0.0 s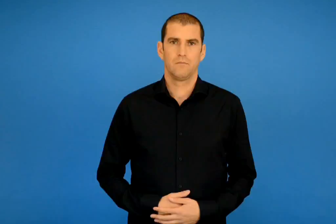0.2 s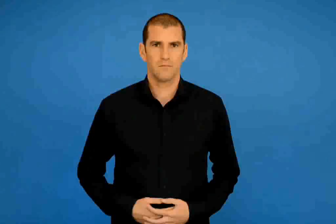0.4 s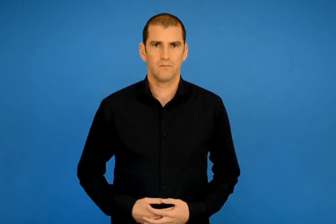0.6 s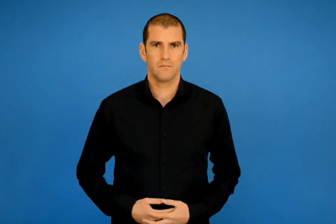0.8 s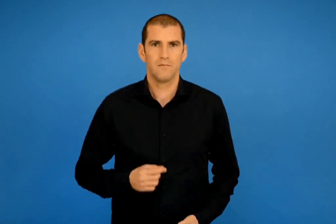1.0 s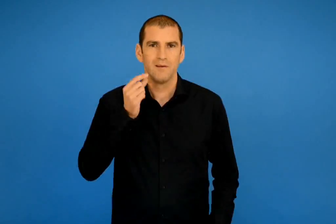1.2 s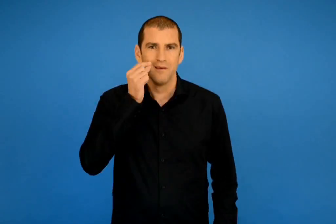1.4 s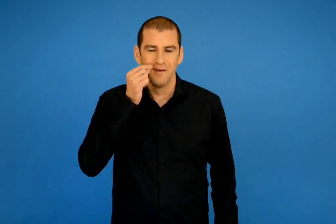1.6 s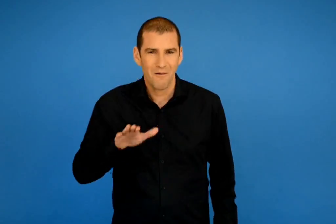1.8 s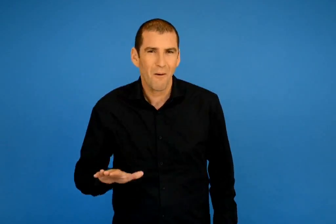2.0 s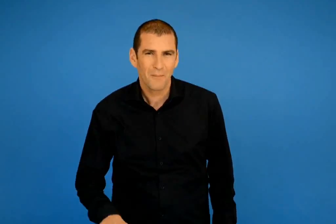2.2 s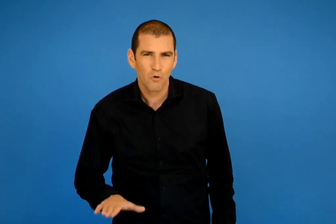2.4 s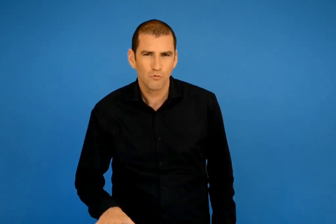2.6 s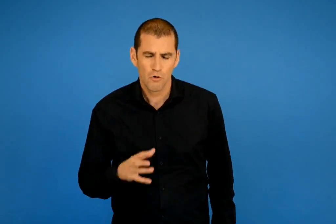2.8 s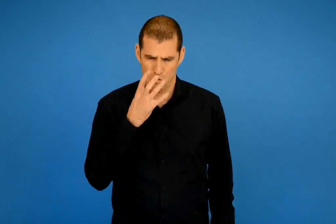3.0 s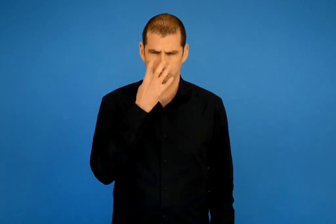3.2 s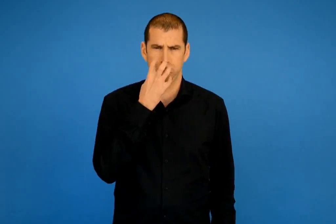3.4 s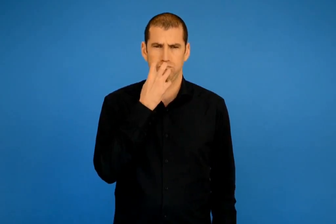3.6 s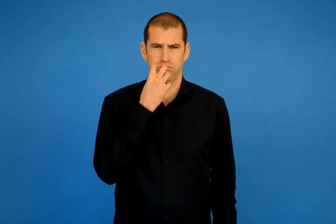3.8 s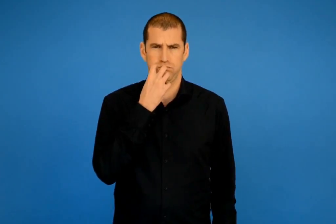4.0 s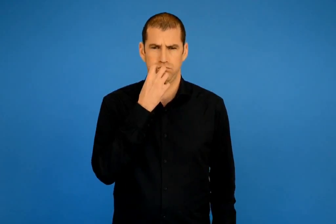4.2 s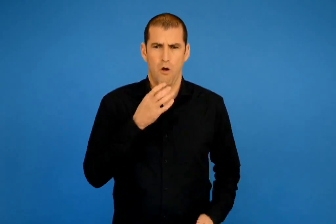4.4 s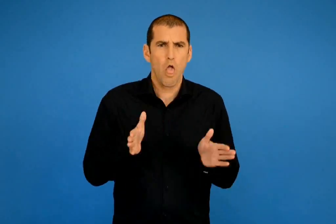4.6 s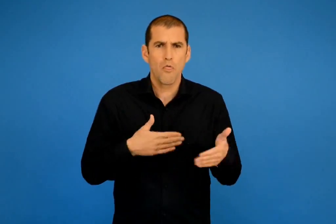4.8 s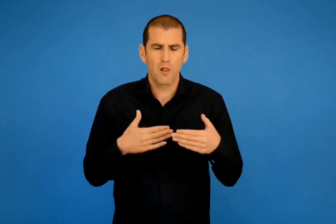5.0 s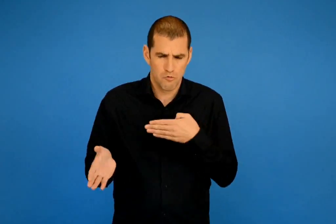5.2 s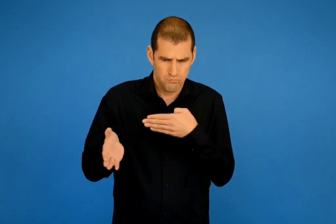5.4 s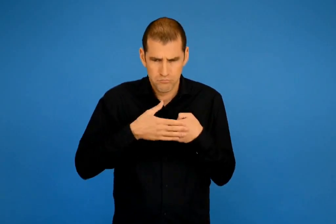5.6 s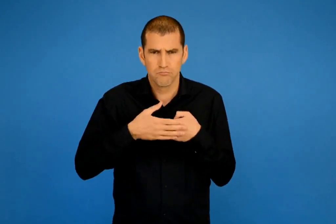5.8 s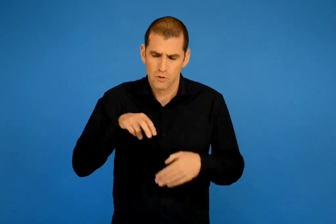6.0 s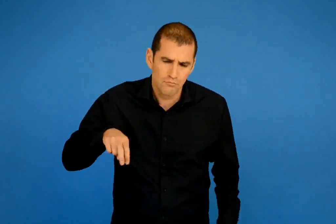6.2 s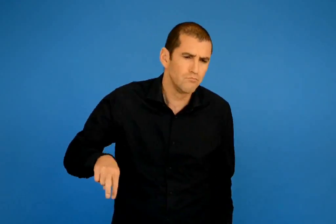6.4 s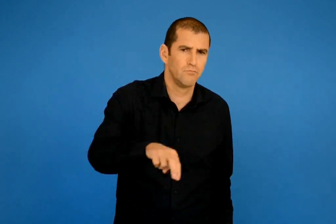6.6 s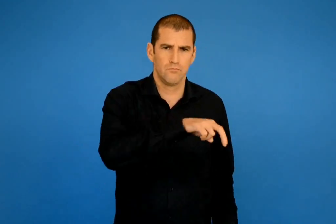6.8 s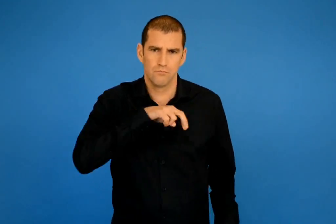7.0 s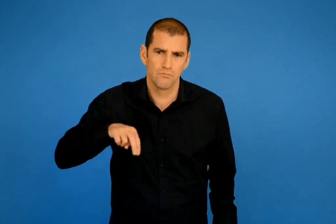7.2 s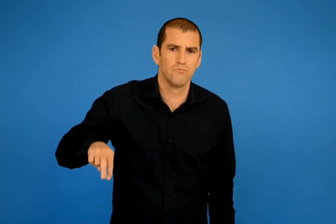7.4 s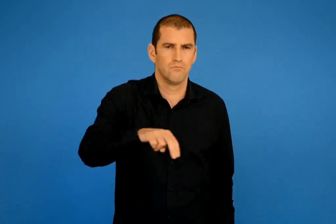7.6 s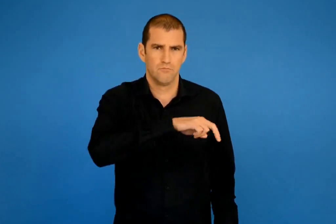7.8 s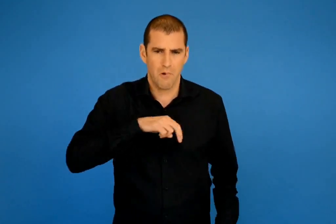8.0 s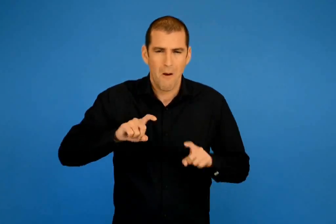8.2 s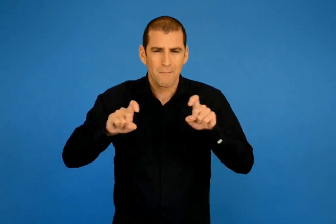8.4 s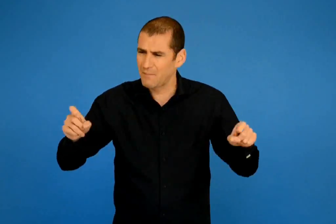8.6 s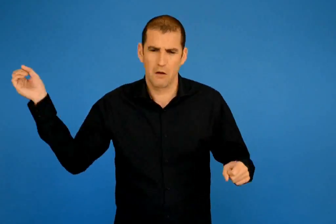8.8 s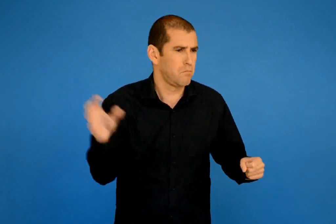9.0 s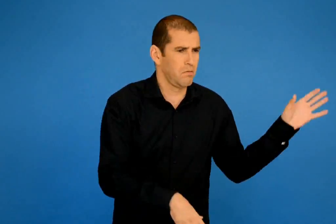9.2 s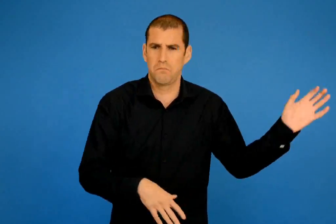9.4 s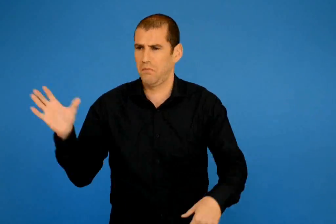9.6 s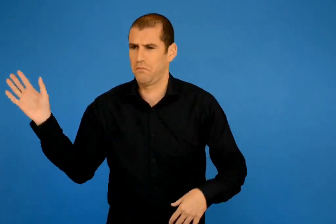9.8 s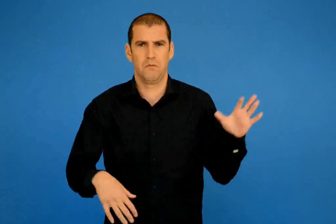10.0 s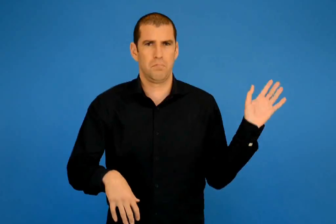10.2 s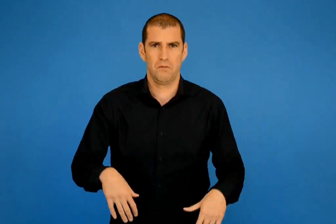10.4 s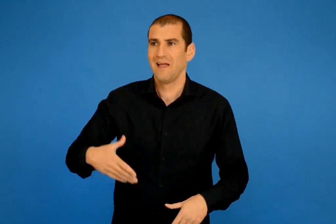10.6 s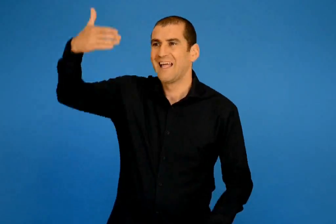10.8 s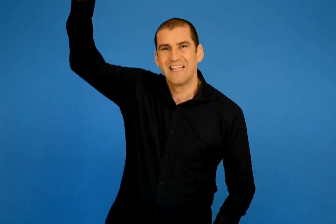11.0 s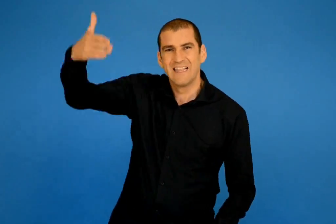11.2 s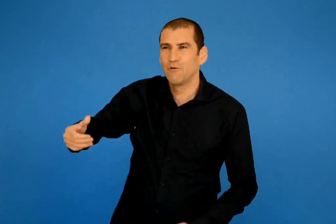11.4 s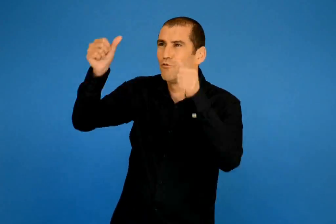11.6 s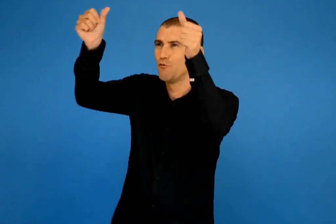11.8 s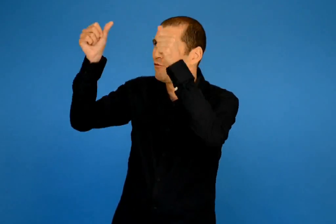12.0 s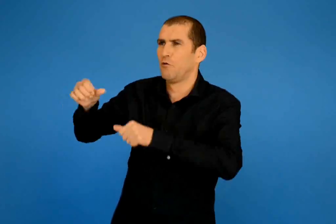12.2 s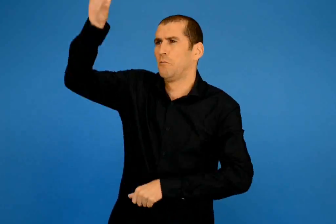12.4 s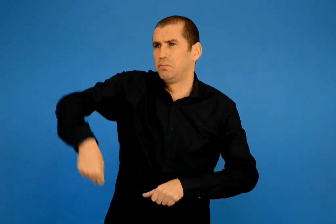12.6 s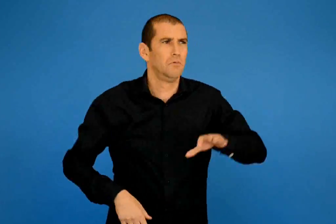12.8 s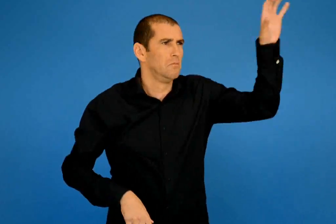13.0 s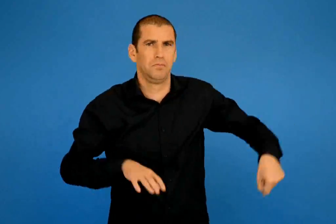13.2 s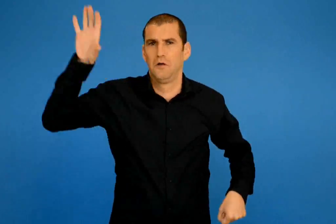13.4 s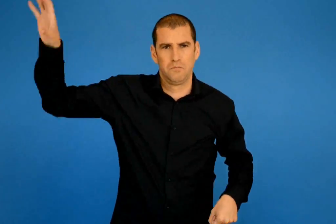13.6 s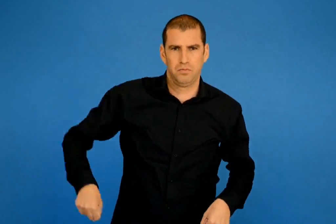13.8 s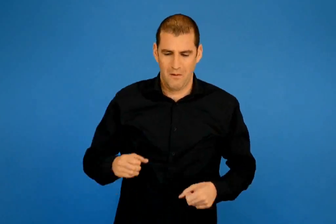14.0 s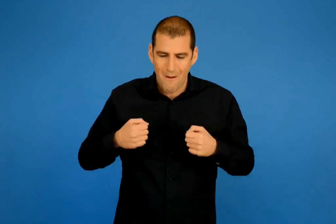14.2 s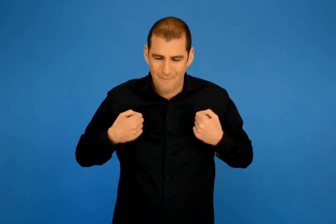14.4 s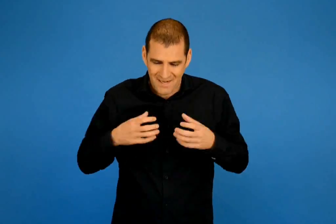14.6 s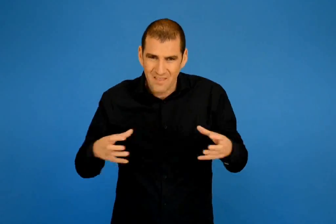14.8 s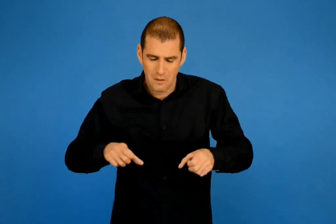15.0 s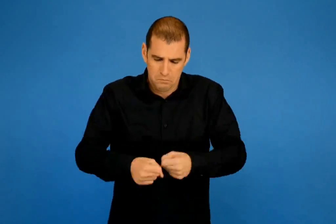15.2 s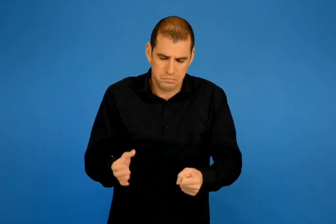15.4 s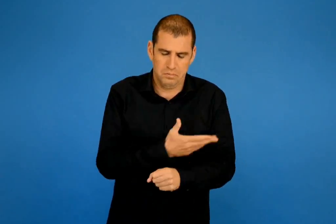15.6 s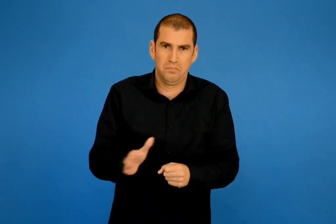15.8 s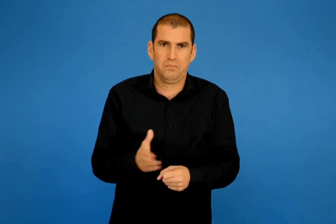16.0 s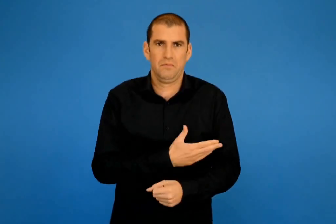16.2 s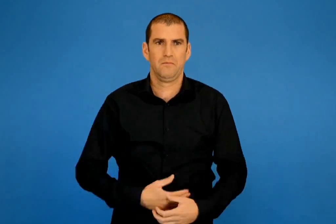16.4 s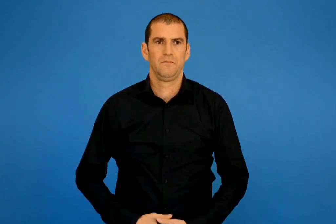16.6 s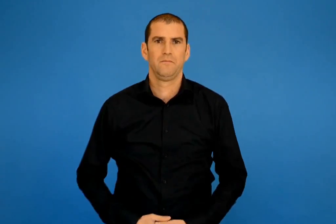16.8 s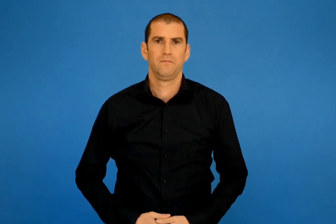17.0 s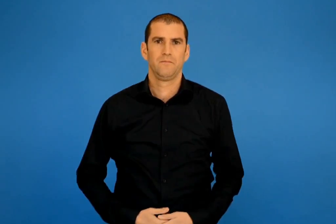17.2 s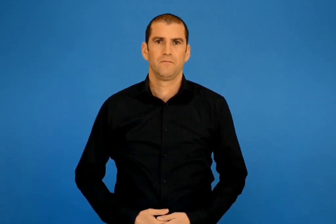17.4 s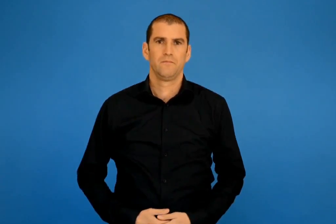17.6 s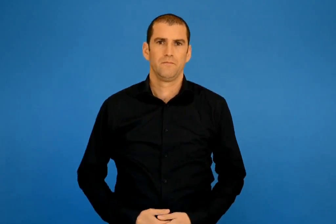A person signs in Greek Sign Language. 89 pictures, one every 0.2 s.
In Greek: ο μικρός ήταν πολύ κακόκεφος κλείστηκε στο δωμάτιο κι άρχισε να στριφογυρίζει κι όλα τα πράγματα να αναποδογυρίζει τις ζωγραφιές από τον τοίχο τις ξεκολλούσε κι όλα τα παιχνίδια του χαλούσε
